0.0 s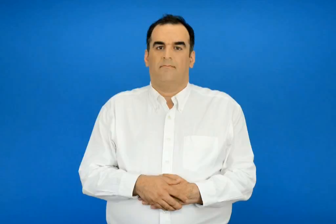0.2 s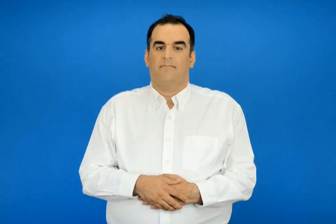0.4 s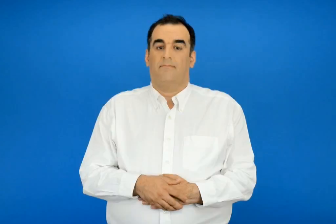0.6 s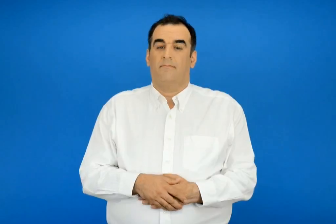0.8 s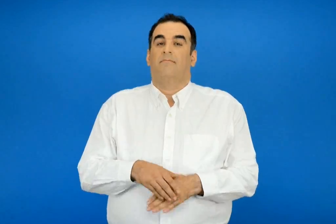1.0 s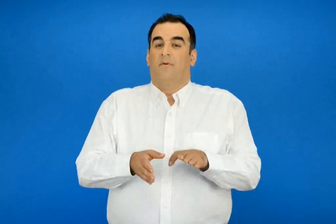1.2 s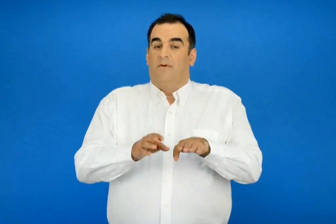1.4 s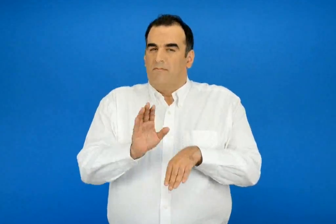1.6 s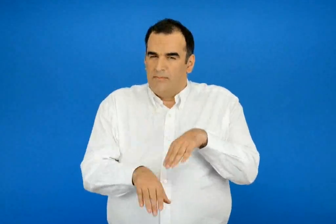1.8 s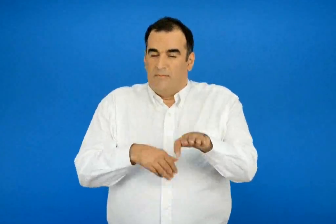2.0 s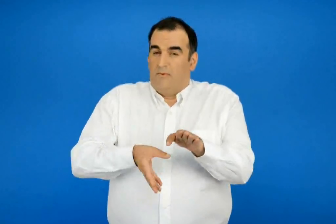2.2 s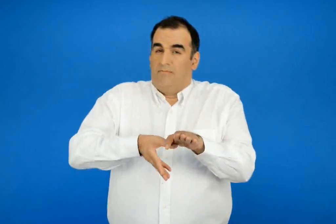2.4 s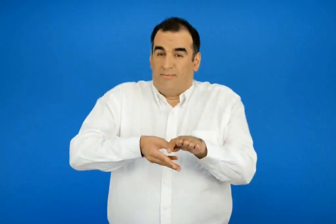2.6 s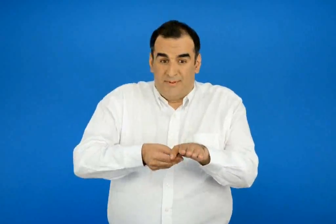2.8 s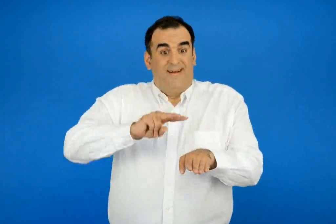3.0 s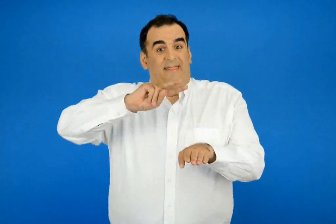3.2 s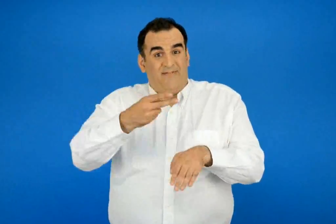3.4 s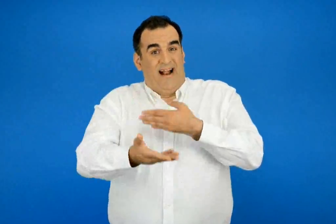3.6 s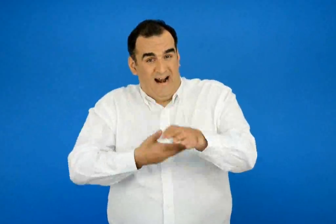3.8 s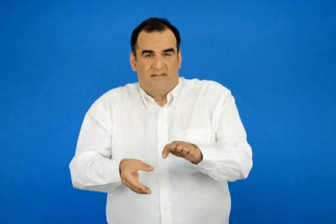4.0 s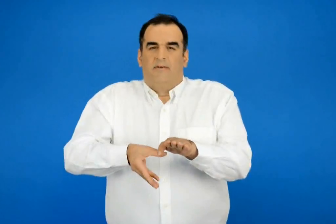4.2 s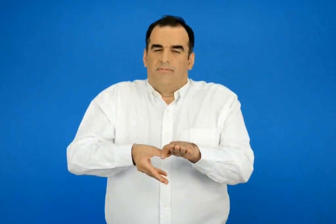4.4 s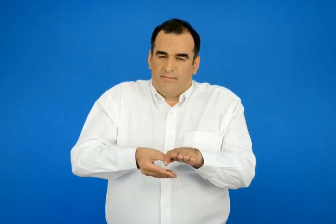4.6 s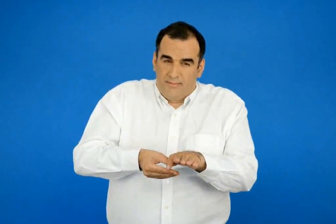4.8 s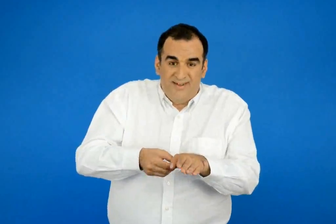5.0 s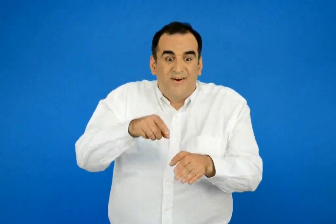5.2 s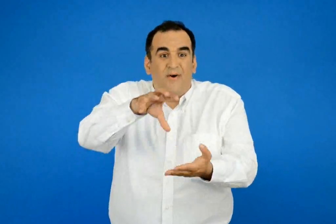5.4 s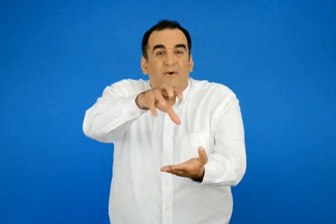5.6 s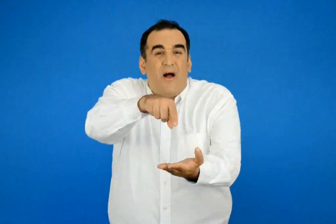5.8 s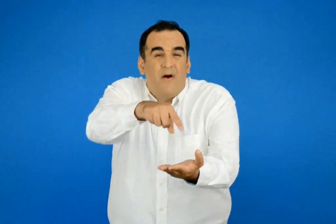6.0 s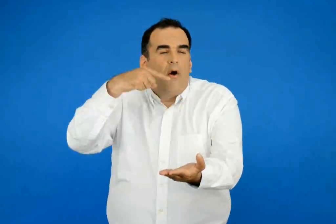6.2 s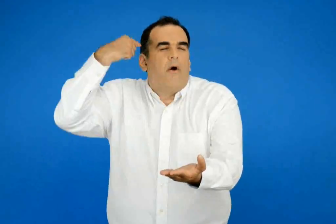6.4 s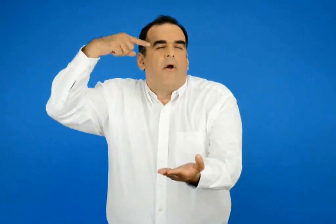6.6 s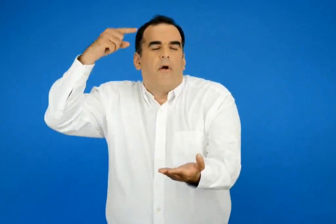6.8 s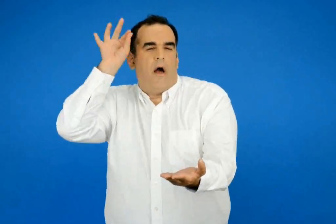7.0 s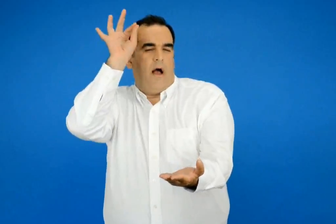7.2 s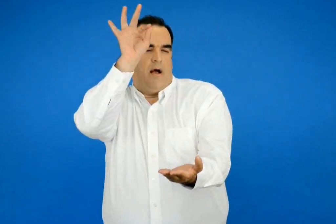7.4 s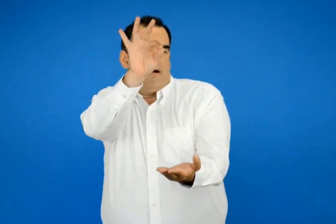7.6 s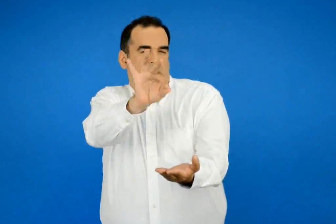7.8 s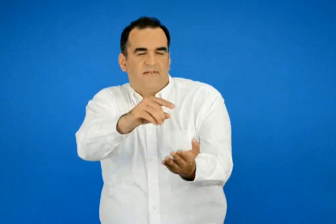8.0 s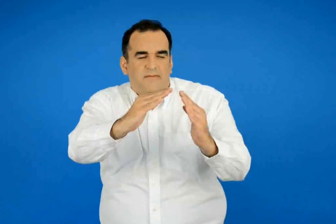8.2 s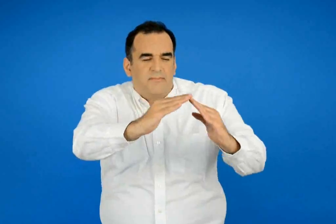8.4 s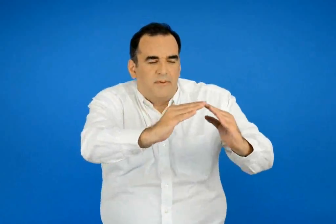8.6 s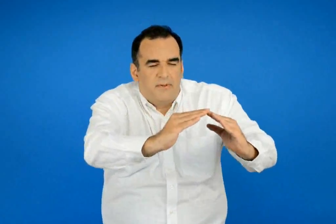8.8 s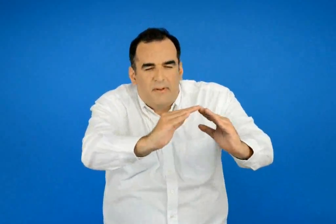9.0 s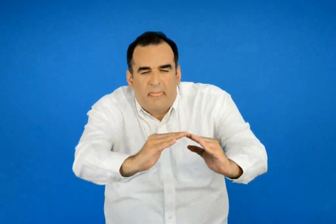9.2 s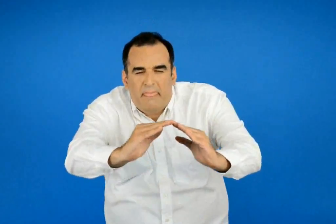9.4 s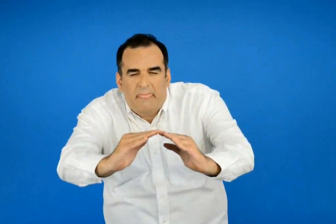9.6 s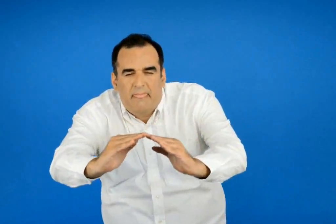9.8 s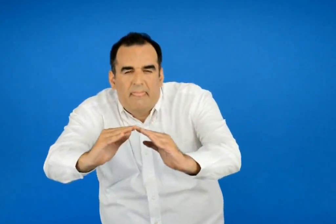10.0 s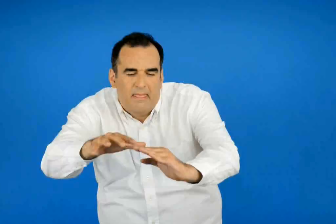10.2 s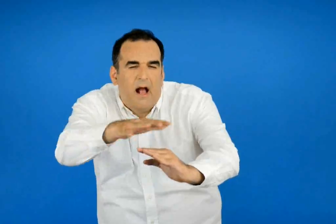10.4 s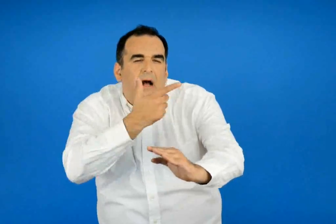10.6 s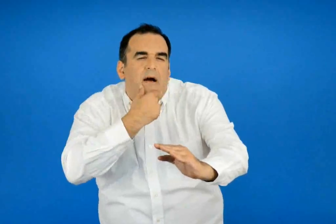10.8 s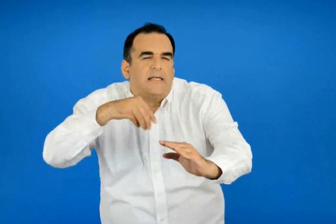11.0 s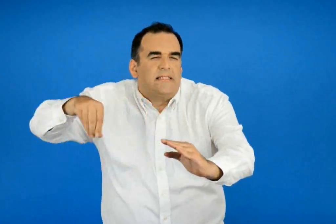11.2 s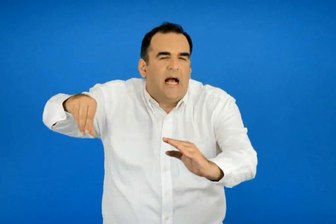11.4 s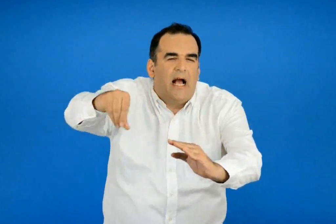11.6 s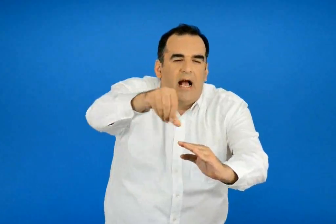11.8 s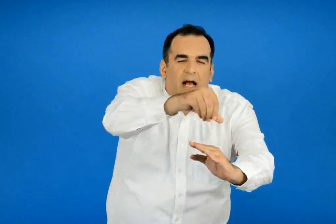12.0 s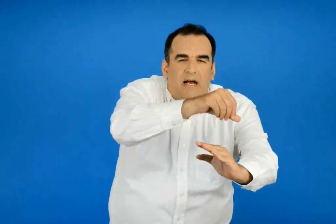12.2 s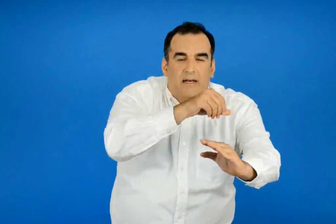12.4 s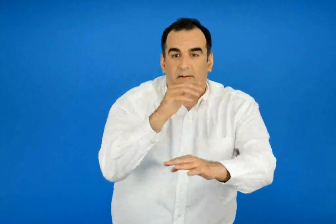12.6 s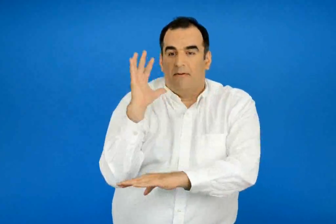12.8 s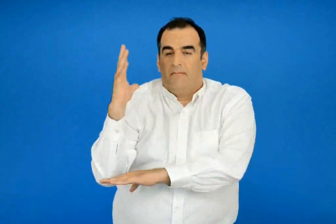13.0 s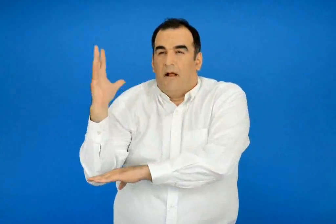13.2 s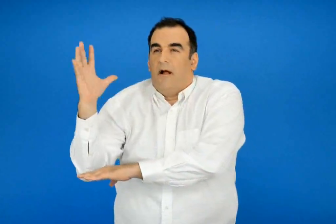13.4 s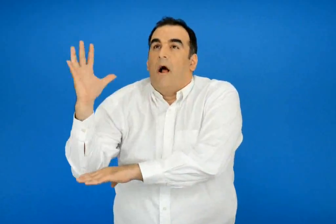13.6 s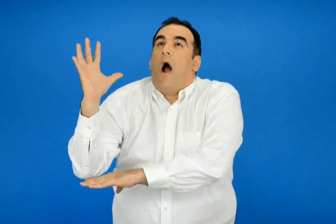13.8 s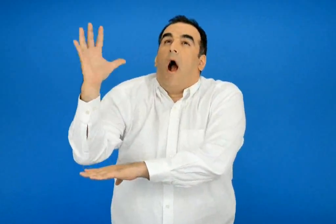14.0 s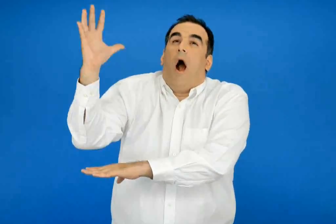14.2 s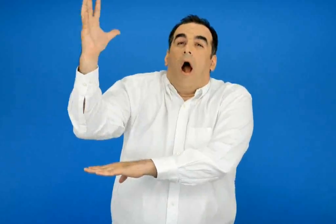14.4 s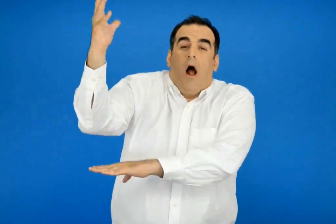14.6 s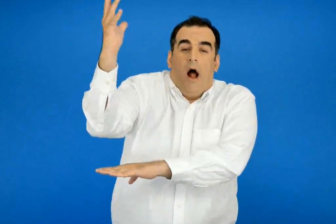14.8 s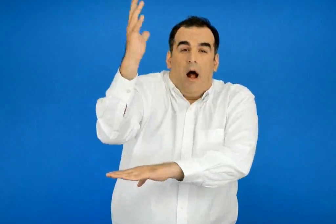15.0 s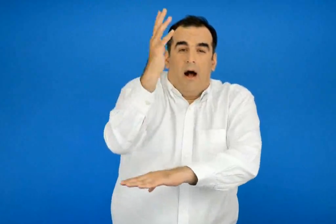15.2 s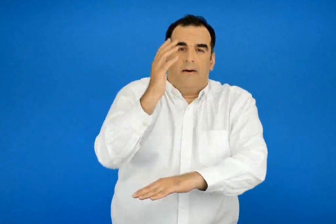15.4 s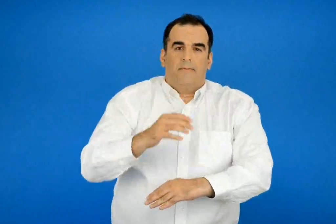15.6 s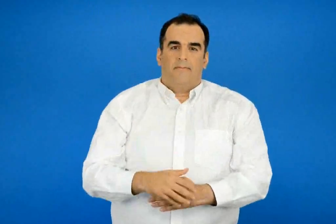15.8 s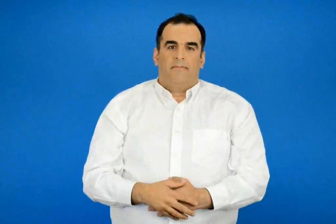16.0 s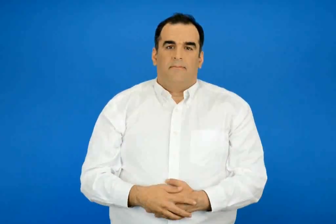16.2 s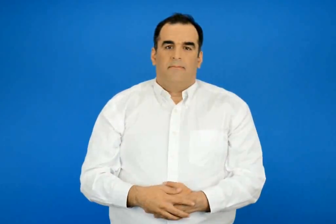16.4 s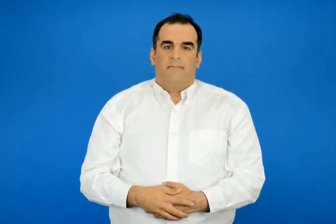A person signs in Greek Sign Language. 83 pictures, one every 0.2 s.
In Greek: όταν έλιωσε και το δεύτερο έφτασαν σε μια ονειρεμένη χώρα με όμορφα χαμηλά σπίτια από ζάχαρη μεγάλα πάρκα γεμάτα τεράστια δέντρα
